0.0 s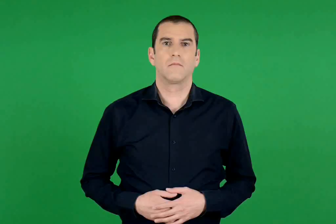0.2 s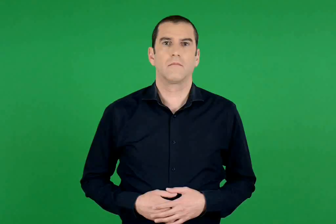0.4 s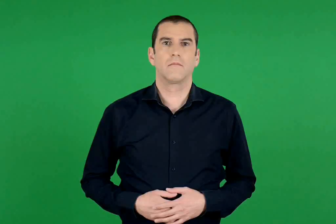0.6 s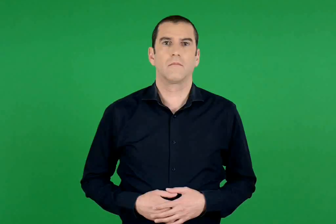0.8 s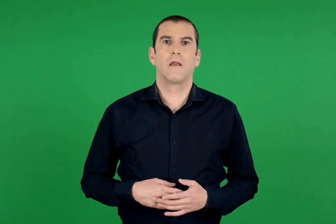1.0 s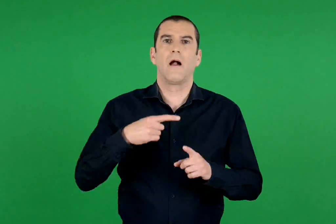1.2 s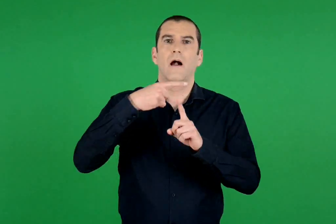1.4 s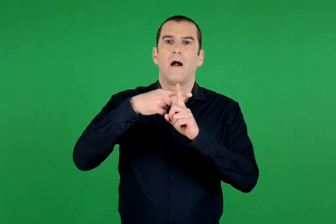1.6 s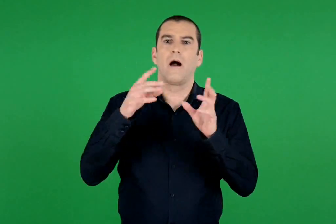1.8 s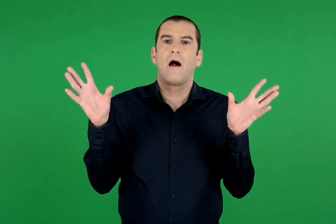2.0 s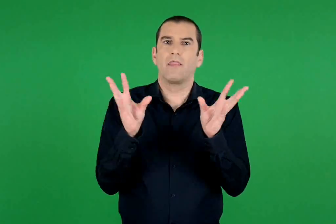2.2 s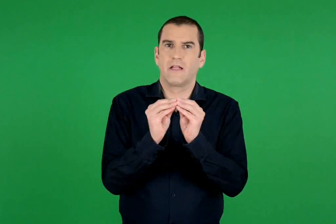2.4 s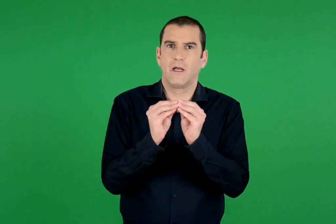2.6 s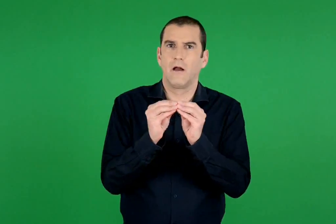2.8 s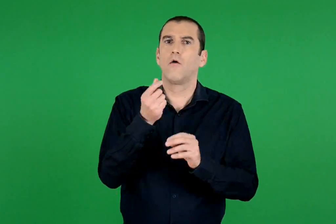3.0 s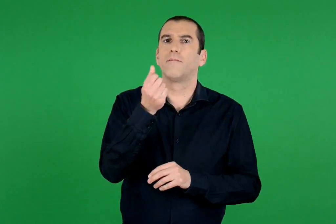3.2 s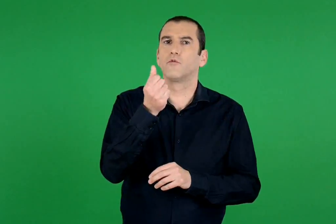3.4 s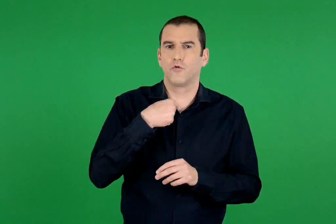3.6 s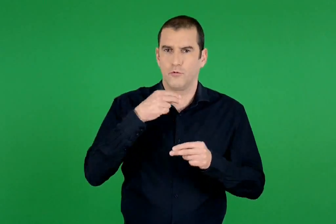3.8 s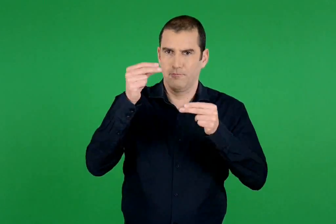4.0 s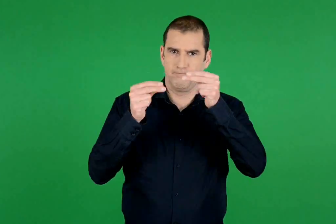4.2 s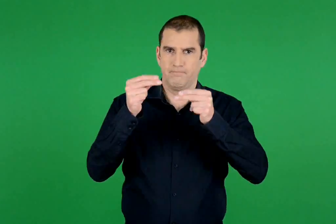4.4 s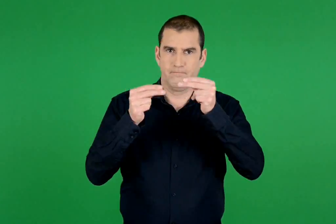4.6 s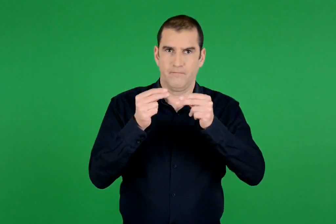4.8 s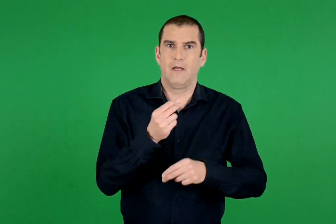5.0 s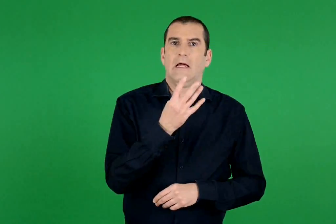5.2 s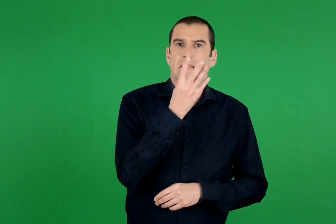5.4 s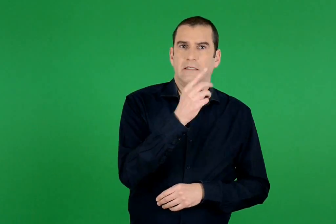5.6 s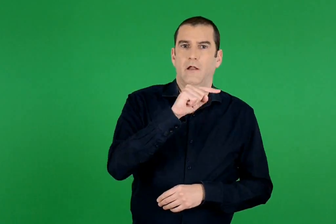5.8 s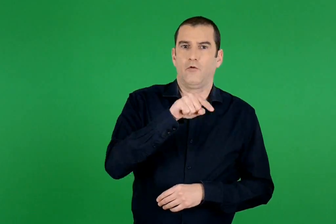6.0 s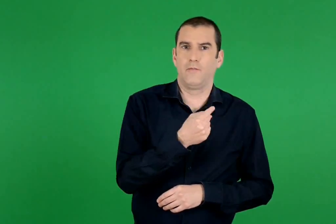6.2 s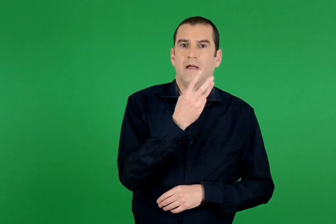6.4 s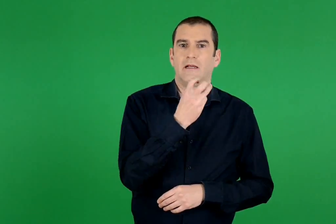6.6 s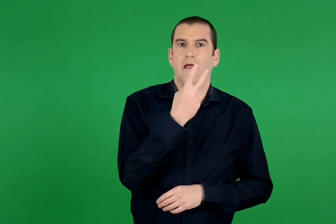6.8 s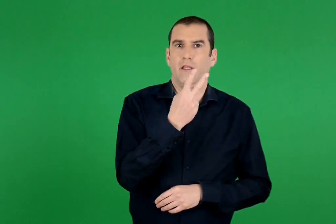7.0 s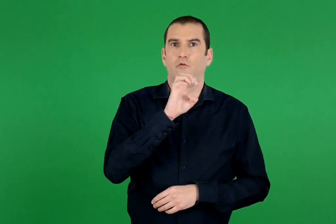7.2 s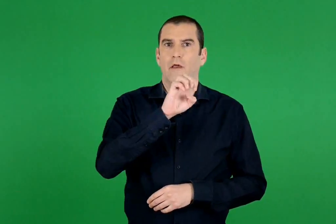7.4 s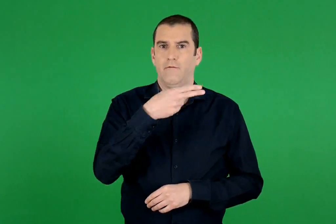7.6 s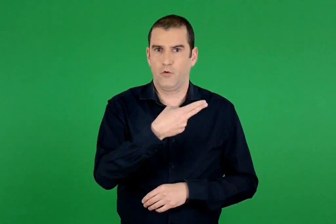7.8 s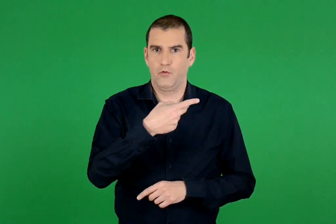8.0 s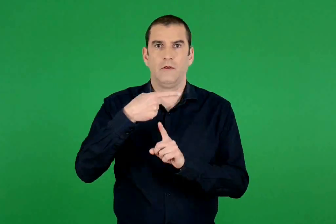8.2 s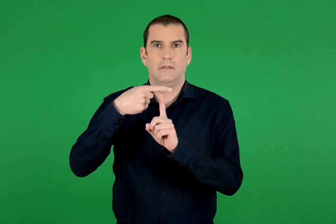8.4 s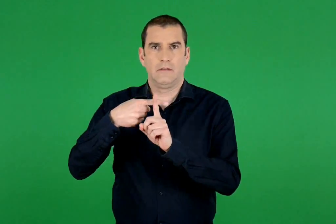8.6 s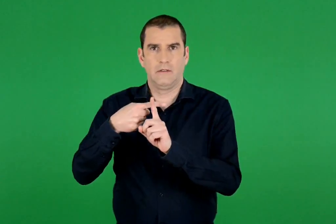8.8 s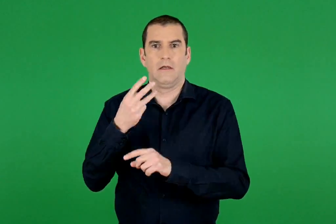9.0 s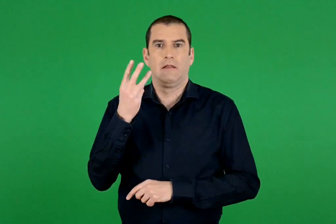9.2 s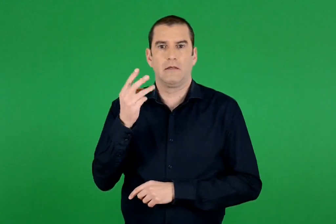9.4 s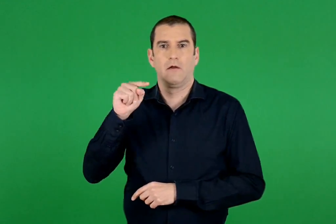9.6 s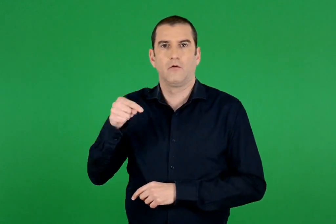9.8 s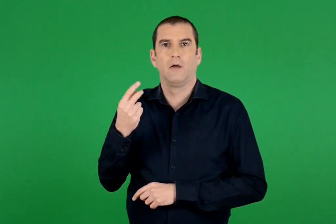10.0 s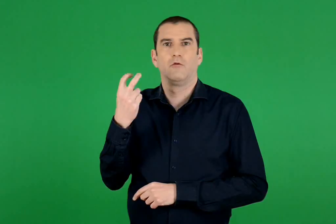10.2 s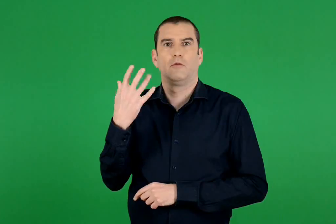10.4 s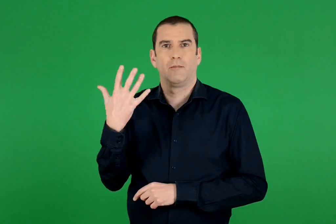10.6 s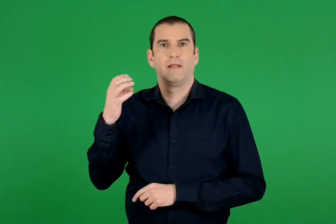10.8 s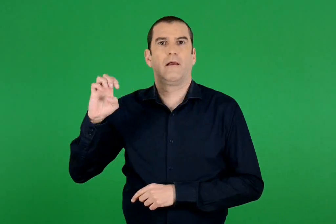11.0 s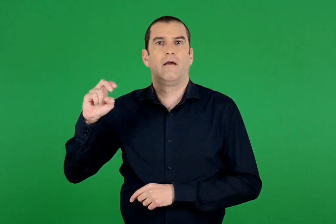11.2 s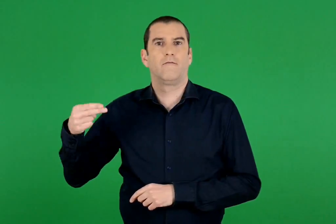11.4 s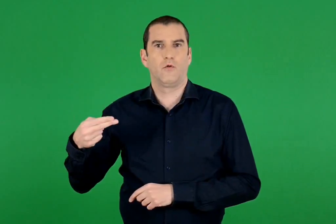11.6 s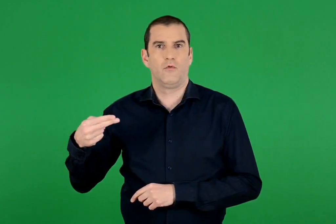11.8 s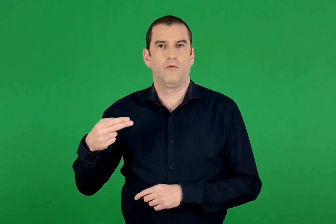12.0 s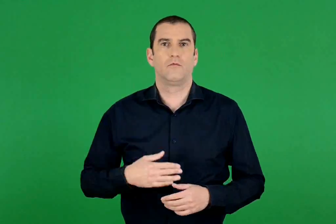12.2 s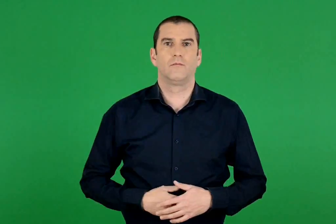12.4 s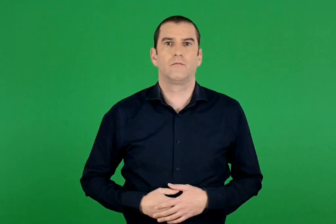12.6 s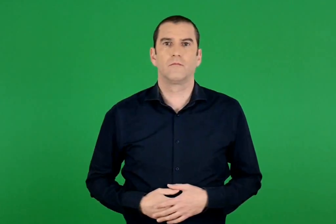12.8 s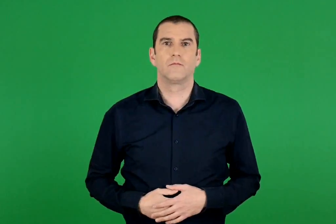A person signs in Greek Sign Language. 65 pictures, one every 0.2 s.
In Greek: υπολογίζω πόσο είναι το άθροισμα 4 , 32 ευρώ + 3 , 25 ευρώ
